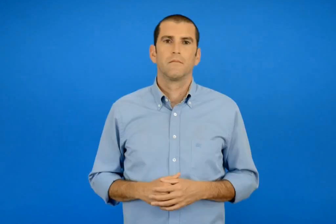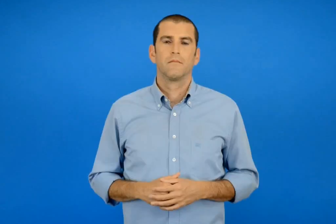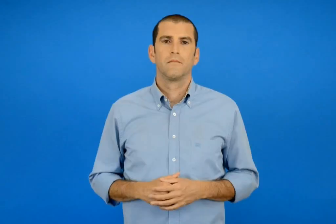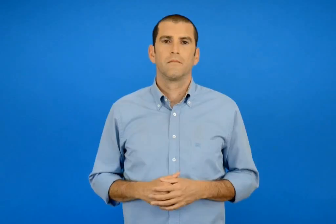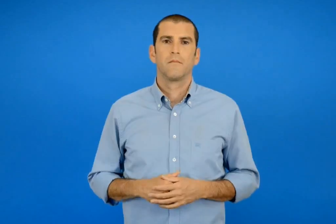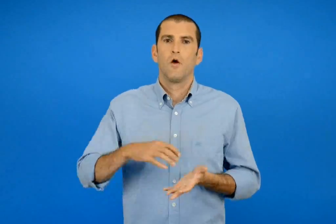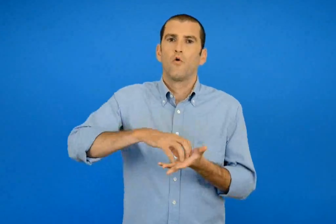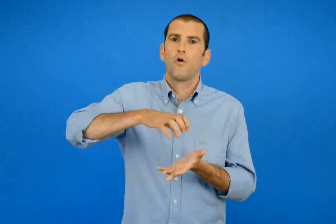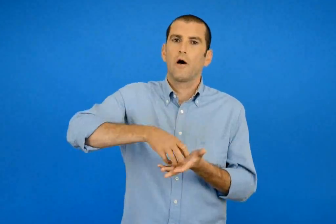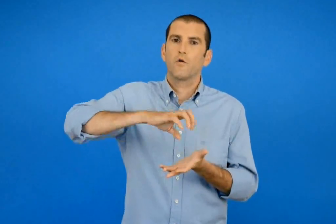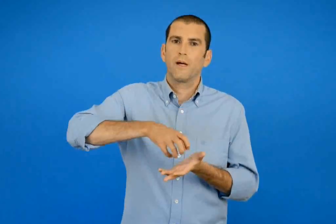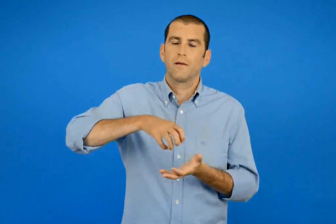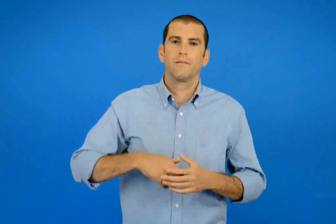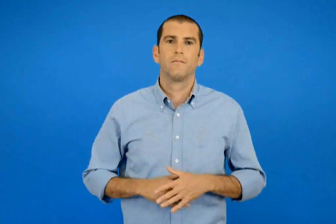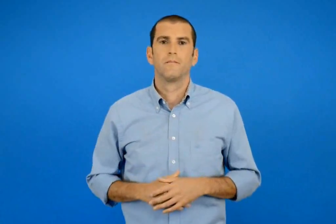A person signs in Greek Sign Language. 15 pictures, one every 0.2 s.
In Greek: χωχαρουπα
